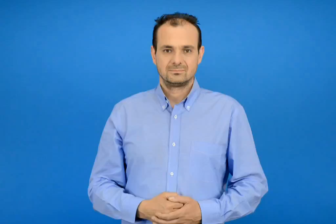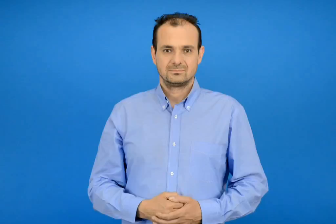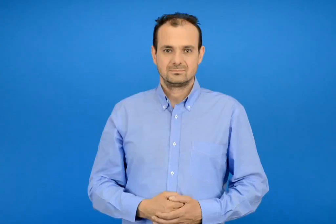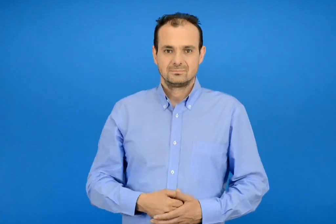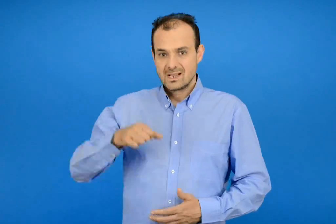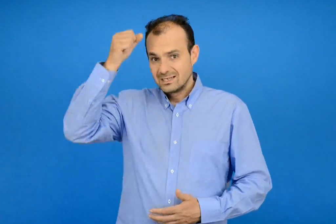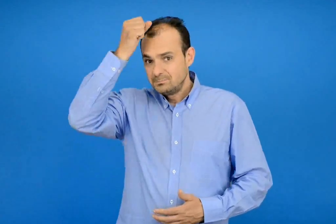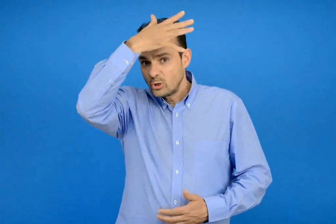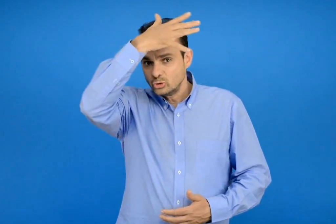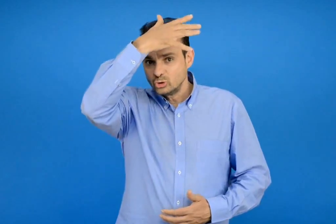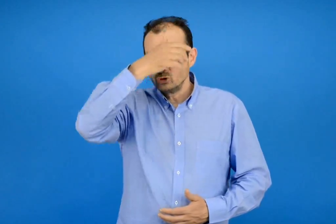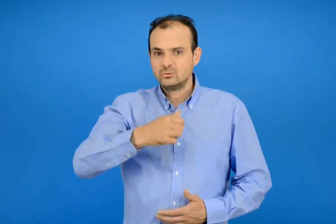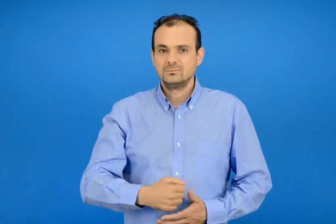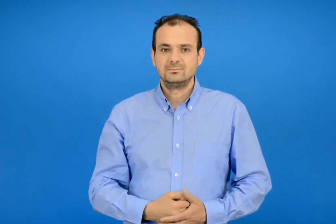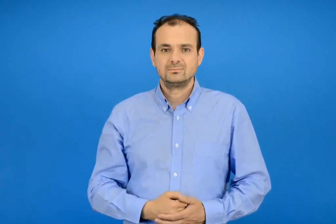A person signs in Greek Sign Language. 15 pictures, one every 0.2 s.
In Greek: ο σπύρος
